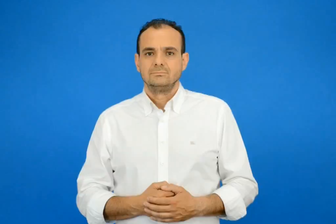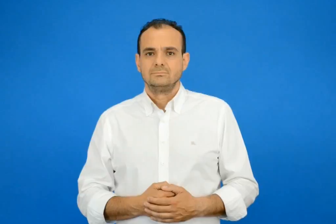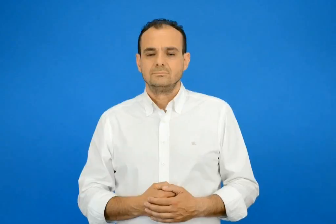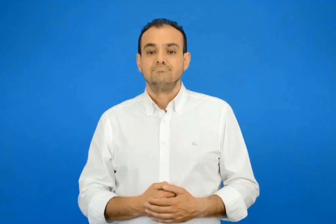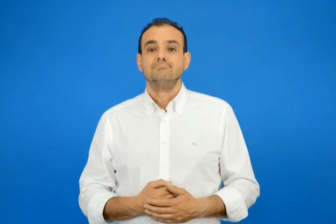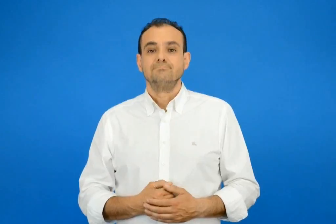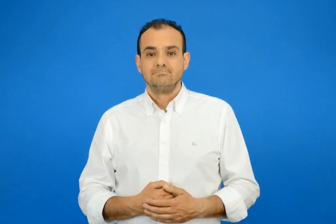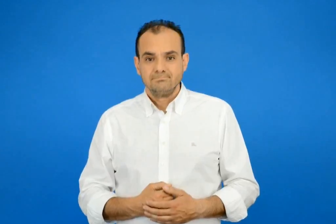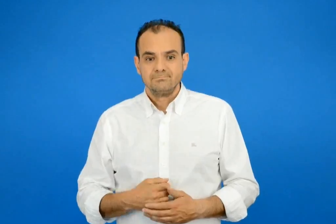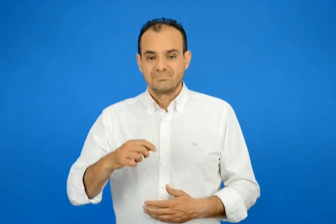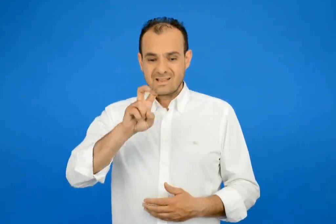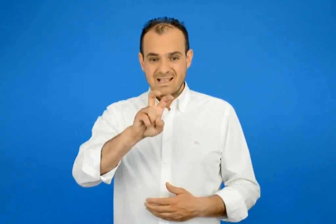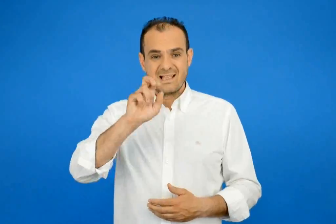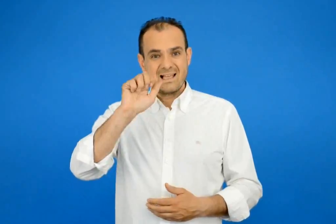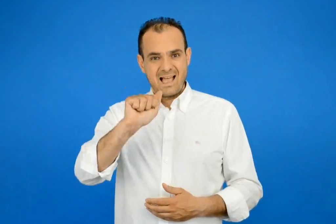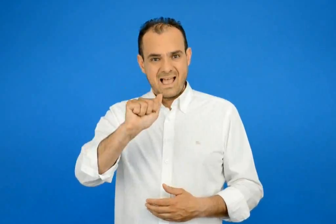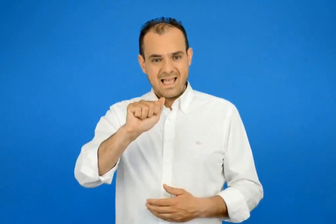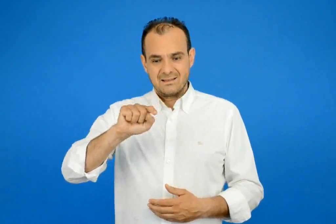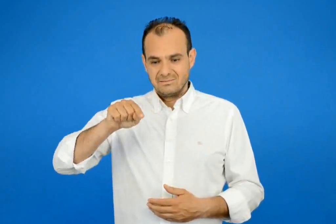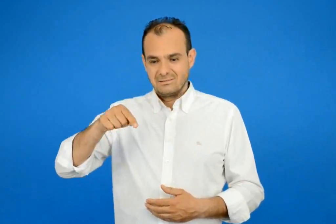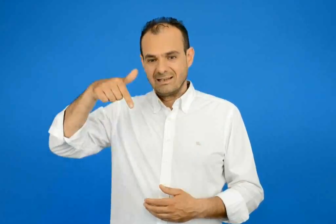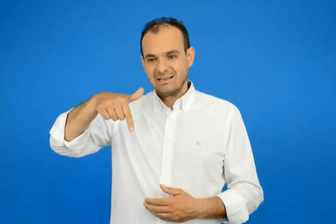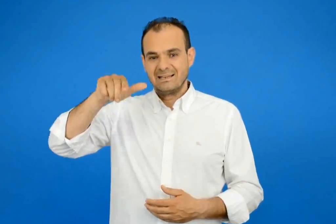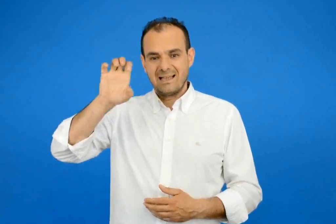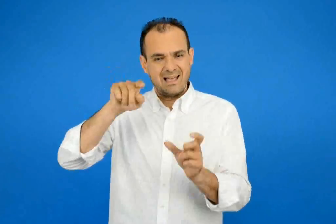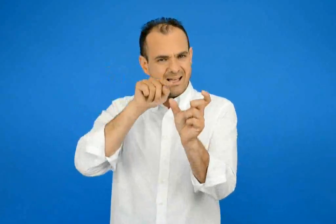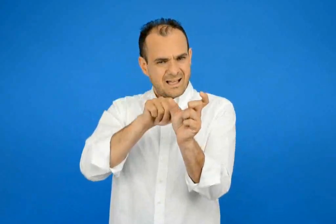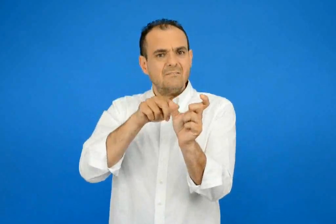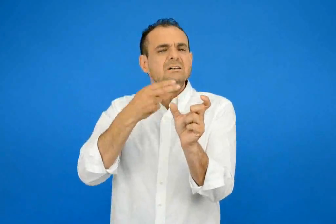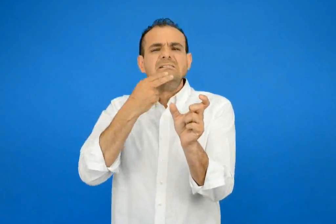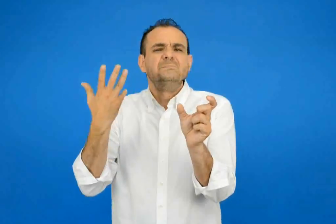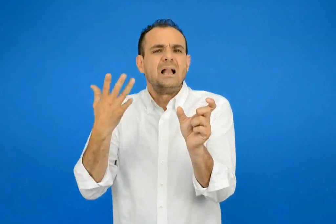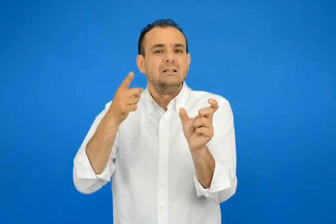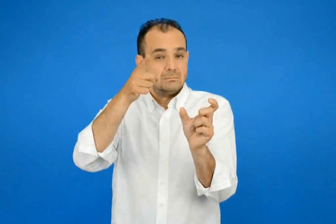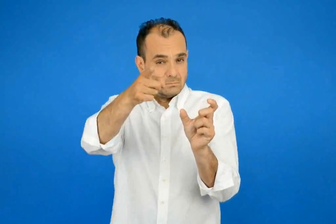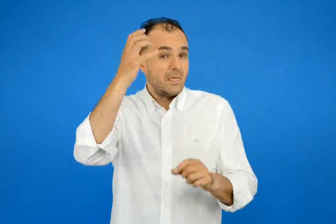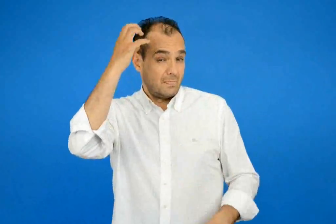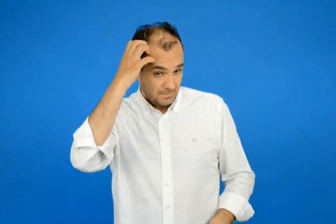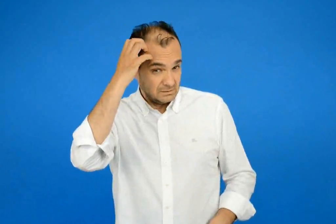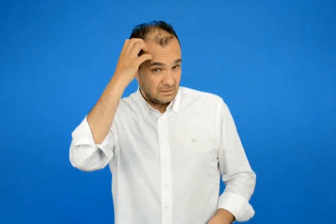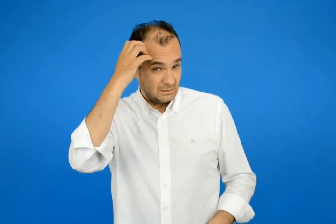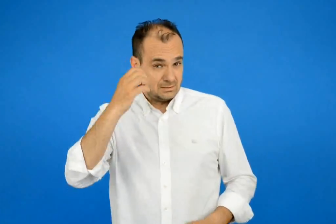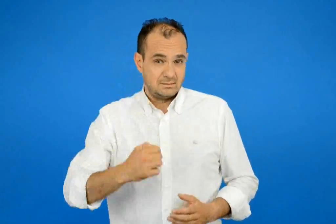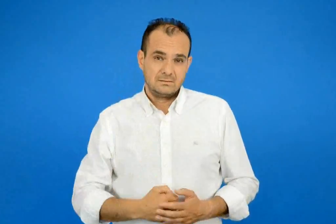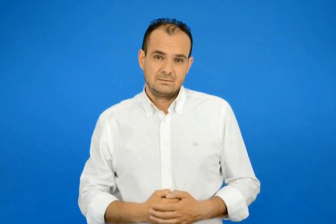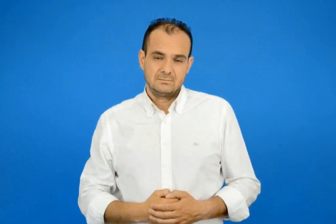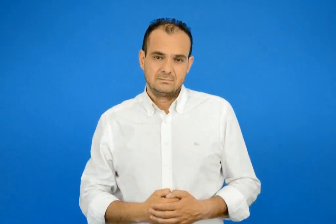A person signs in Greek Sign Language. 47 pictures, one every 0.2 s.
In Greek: θυμάσαι τι σημαίνουν τα αρχικά χαγε ;
